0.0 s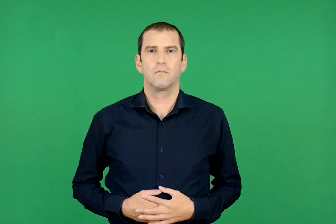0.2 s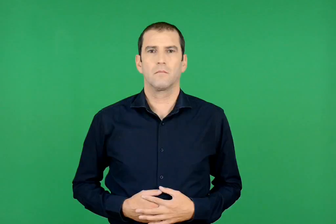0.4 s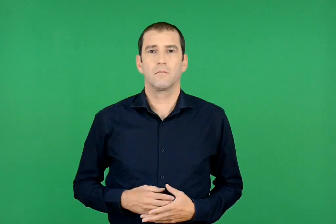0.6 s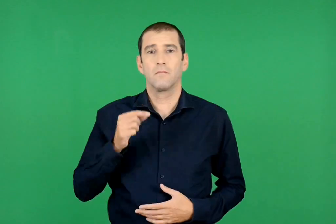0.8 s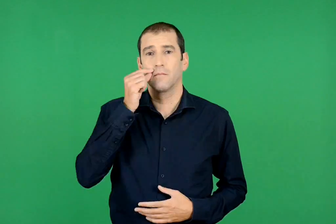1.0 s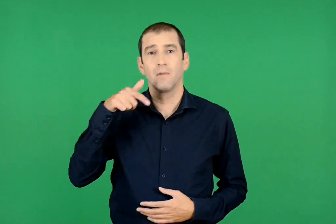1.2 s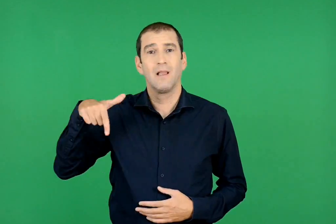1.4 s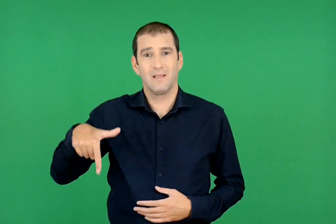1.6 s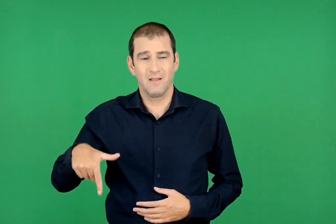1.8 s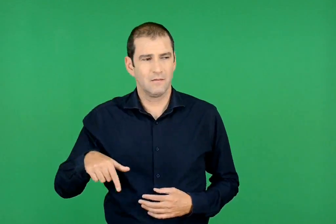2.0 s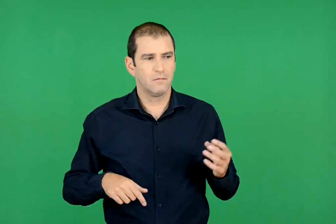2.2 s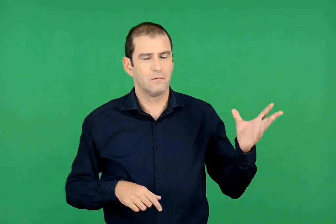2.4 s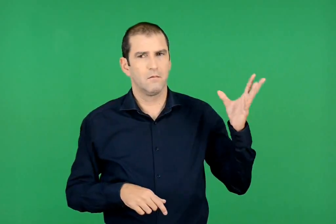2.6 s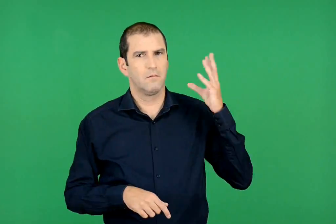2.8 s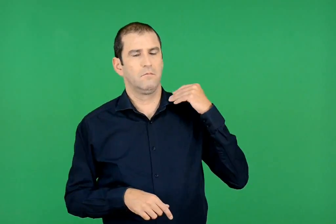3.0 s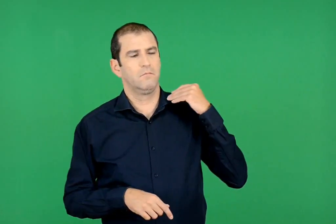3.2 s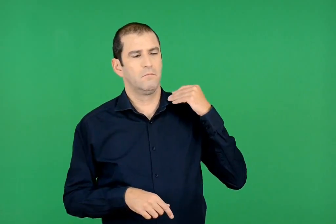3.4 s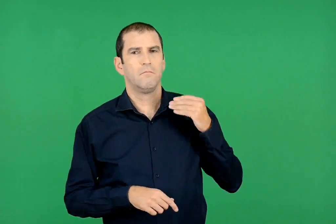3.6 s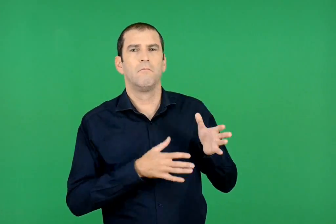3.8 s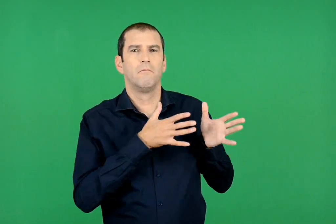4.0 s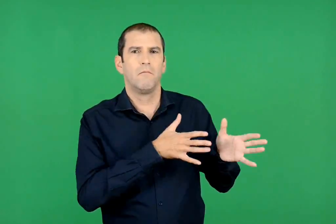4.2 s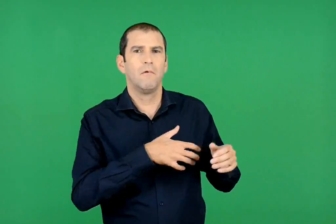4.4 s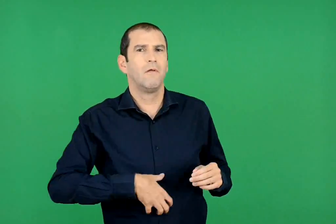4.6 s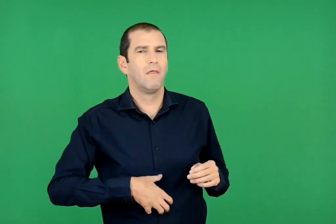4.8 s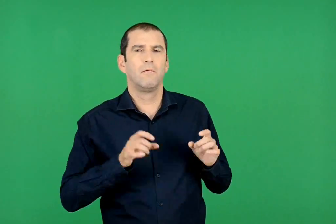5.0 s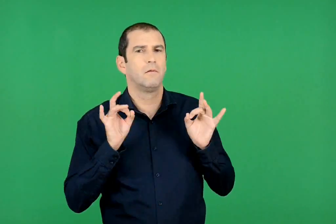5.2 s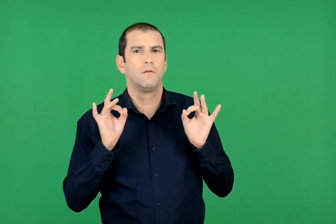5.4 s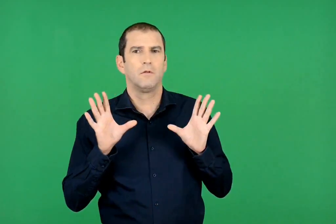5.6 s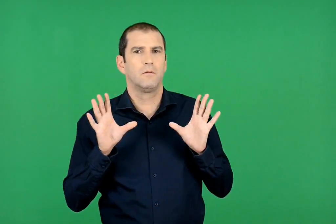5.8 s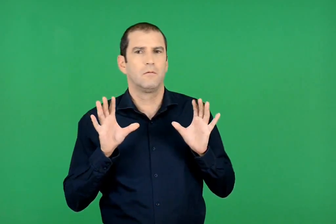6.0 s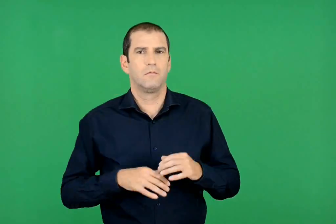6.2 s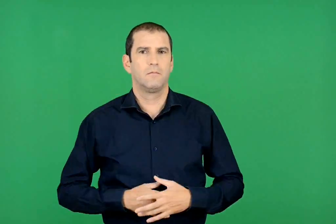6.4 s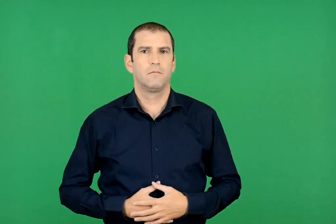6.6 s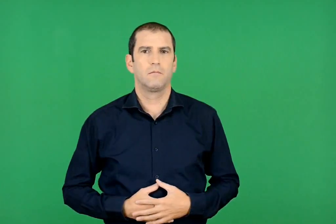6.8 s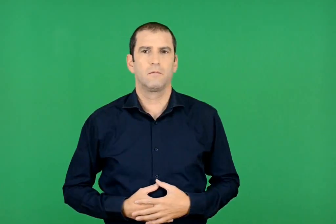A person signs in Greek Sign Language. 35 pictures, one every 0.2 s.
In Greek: ο γιάννης δε γέλασε καθόλου , σαν τον άκουσε , ούτε τον κορόιδεψε
